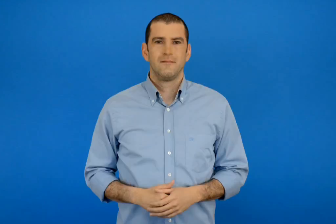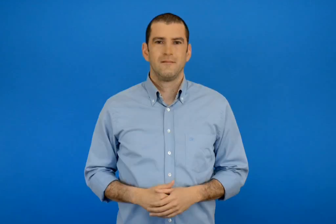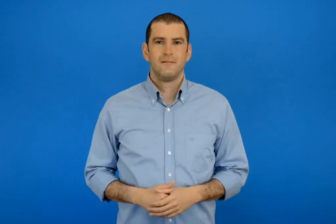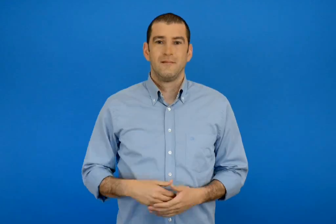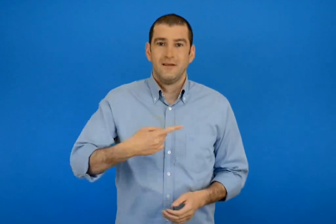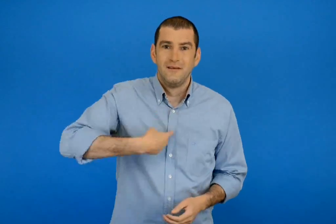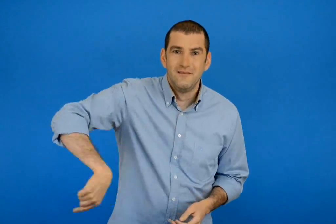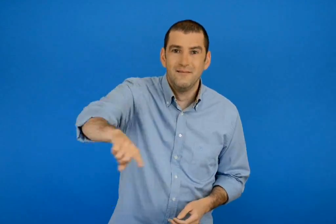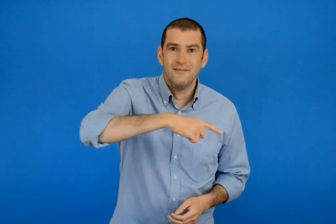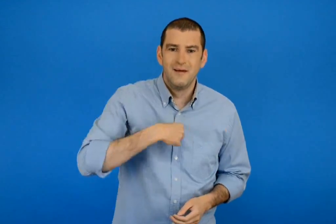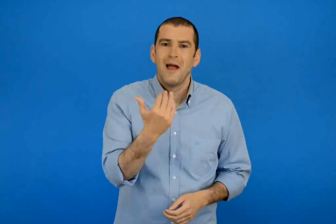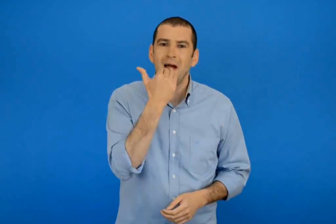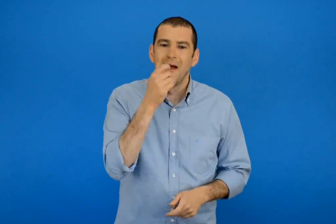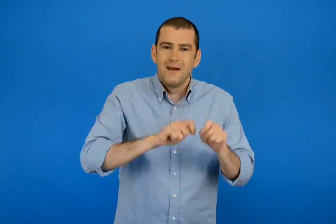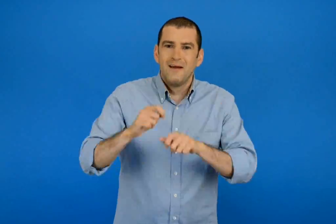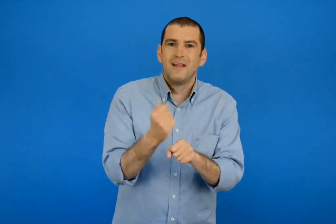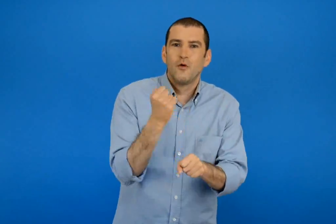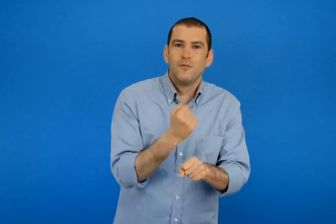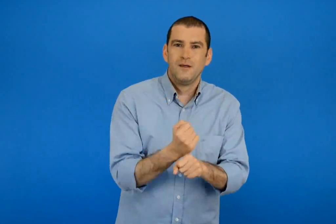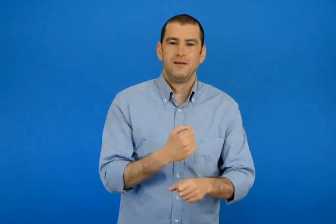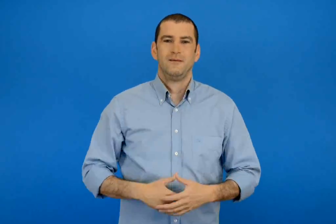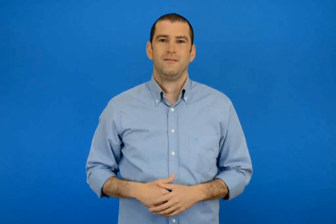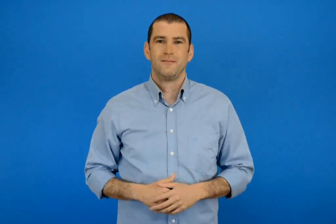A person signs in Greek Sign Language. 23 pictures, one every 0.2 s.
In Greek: γινόμαστε τυροκόμοι
